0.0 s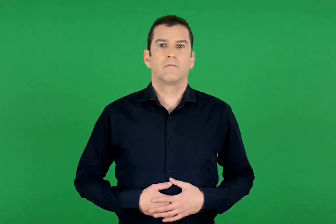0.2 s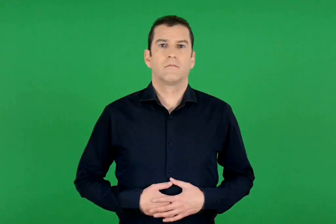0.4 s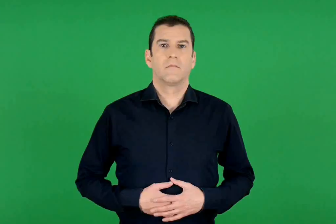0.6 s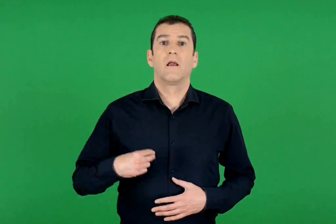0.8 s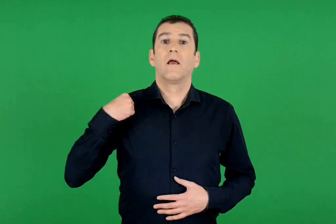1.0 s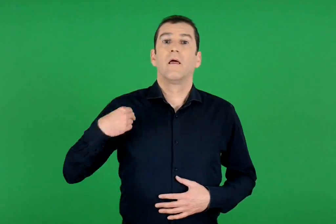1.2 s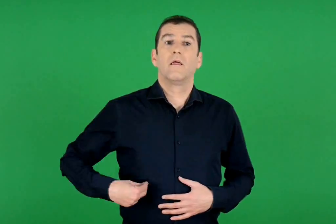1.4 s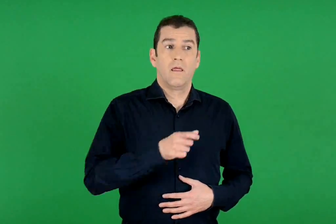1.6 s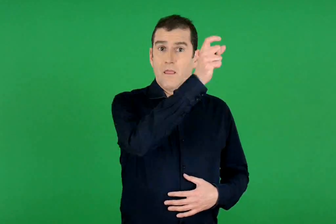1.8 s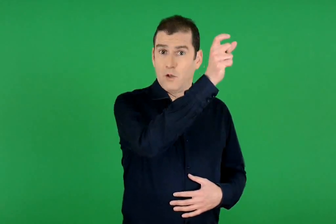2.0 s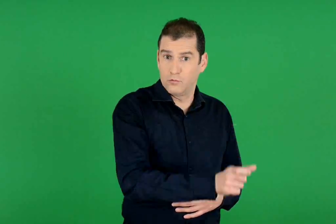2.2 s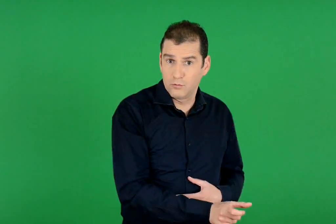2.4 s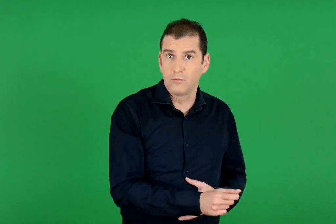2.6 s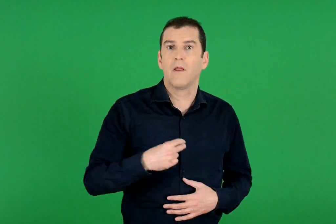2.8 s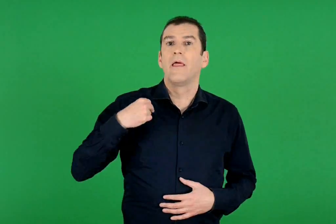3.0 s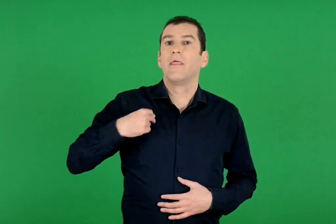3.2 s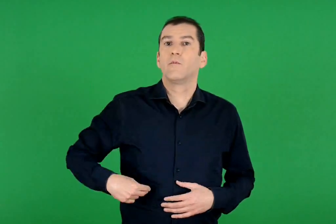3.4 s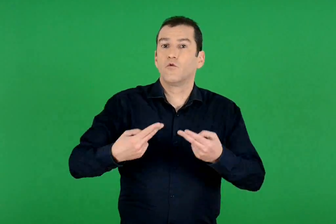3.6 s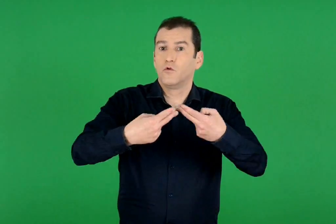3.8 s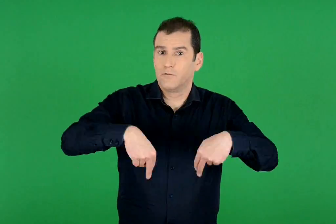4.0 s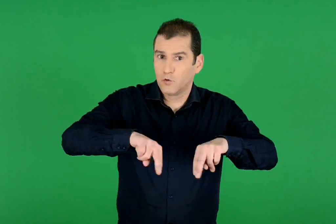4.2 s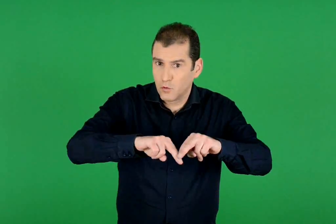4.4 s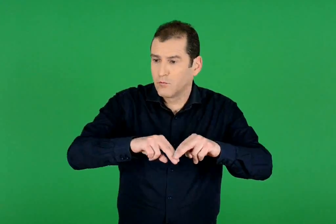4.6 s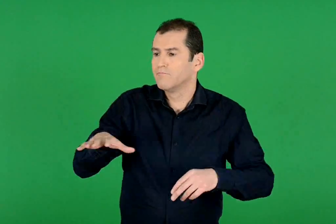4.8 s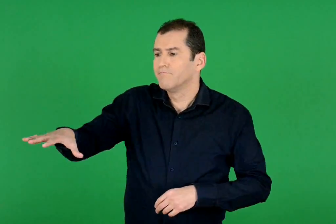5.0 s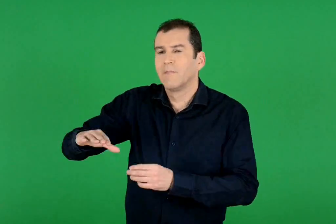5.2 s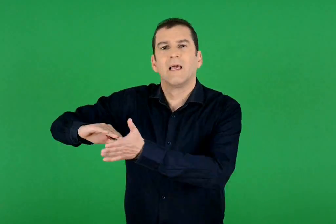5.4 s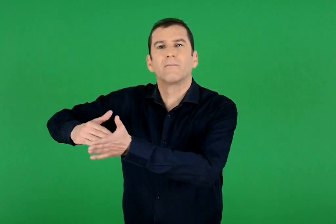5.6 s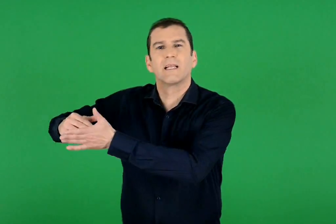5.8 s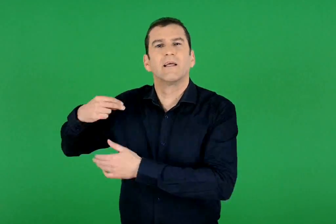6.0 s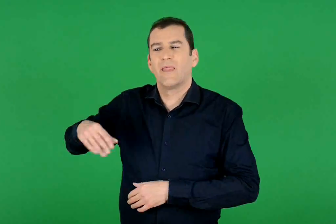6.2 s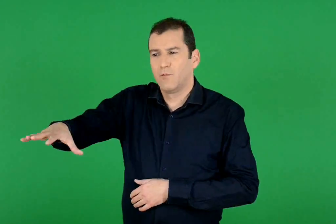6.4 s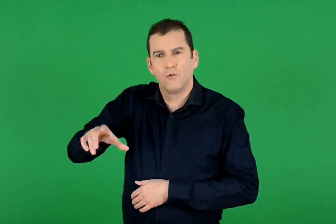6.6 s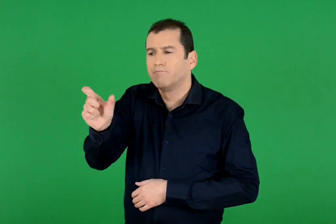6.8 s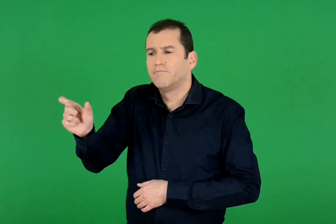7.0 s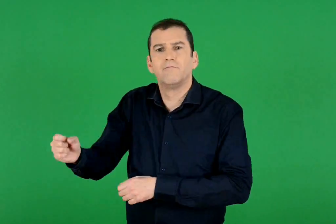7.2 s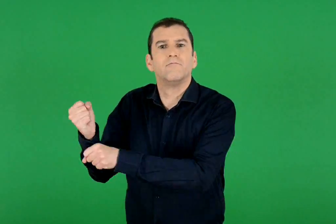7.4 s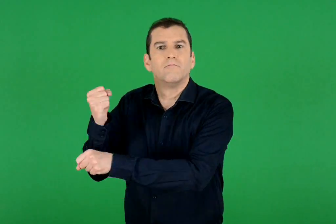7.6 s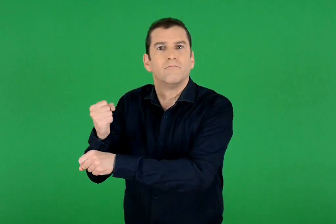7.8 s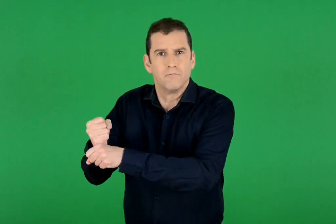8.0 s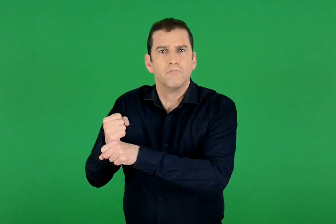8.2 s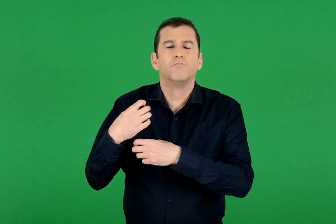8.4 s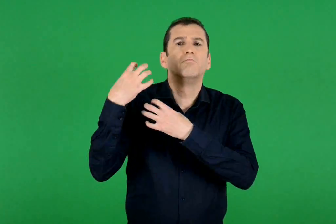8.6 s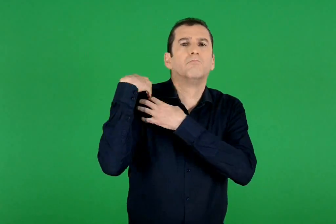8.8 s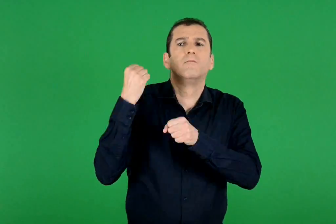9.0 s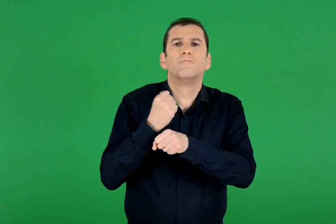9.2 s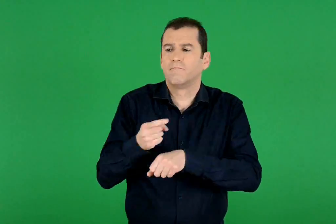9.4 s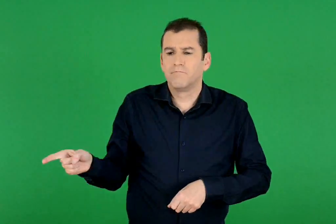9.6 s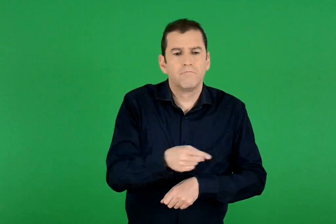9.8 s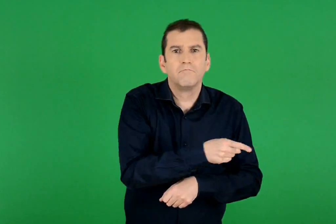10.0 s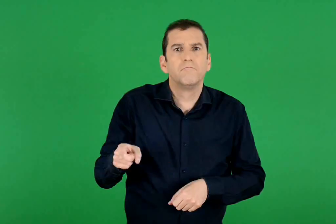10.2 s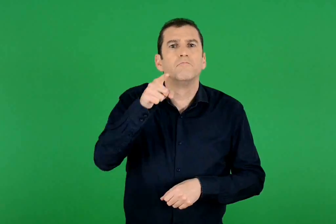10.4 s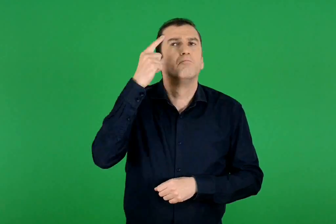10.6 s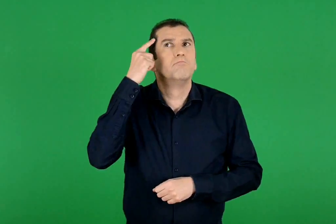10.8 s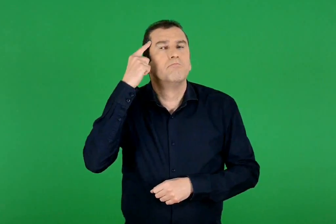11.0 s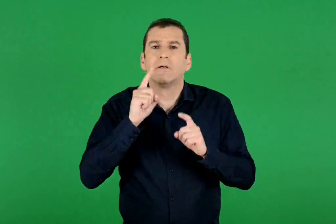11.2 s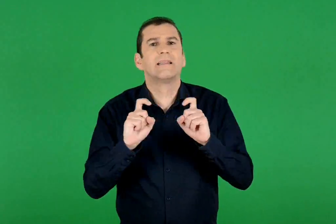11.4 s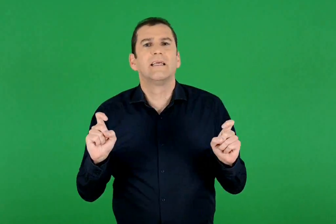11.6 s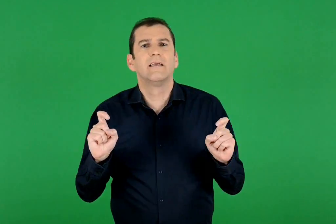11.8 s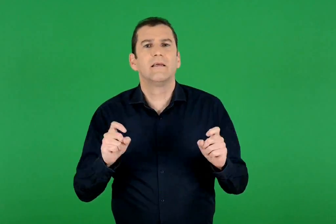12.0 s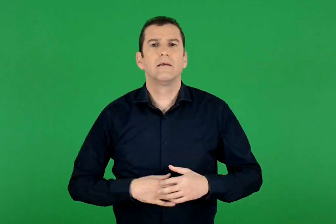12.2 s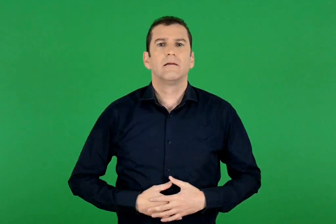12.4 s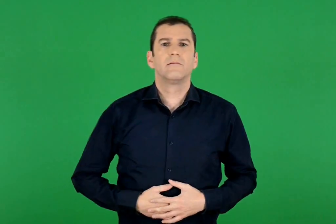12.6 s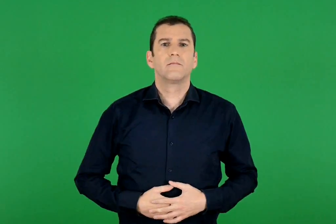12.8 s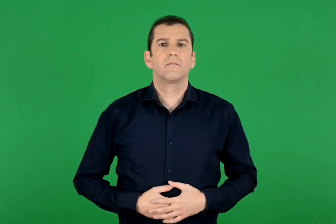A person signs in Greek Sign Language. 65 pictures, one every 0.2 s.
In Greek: τι νομίζουμε ότι κάνουν ο δήμαρχος , το δημοτικό συμβούλιο και όσοι εργάζονται στις υπηρεσίες του δήμου ;
